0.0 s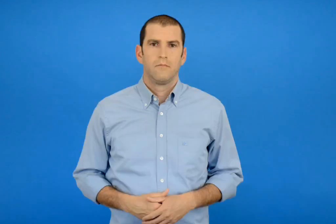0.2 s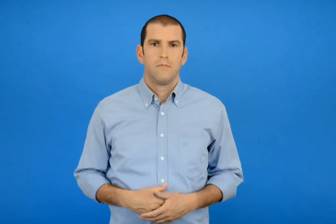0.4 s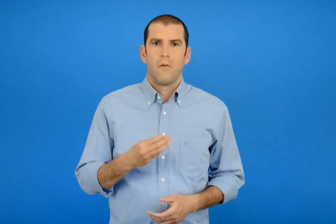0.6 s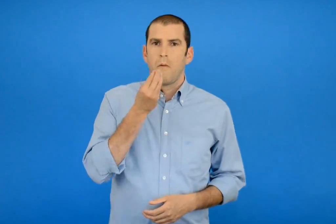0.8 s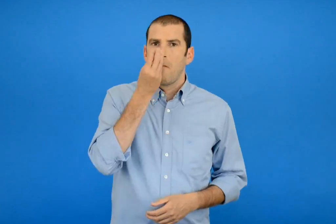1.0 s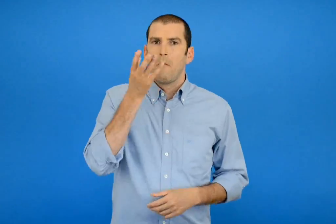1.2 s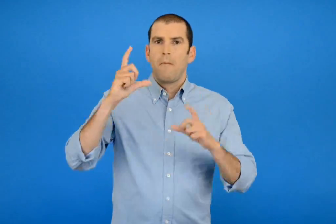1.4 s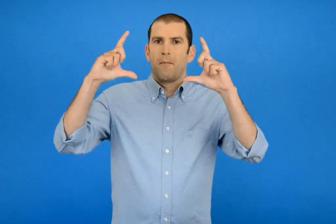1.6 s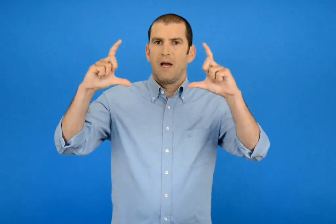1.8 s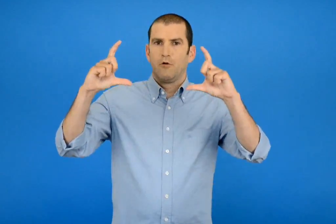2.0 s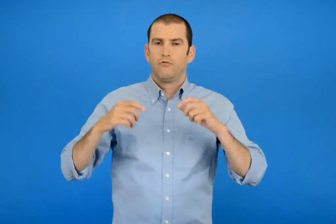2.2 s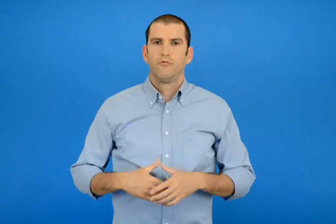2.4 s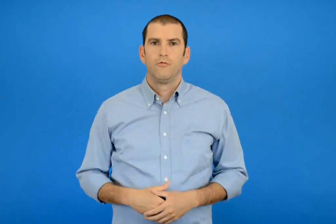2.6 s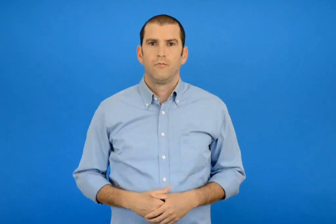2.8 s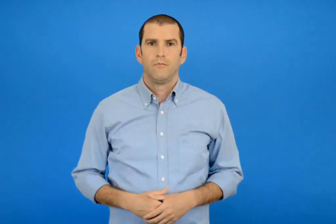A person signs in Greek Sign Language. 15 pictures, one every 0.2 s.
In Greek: μάιος
